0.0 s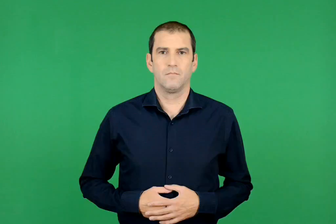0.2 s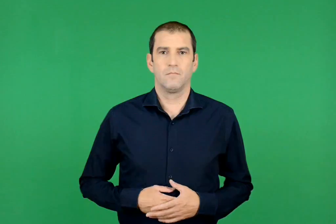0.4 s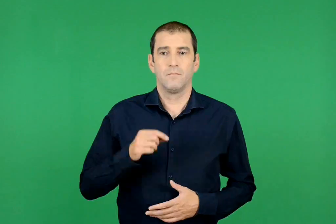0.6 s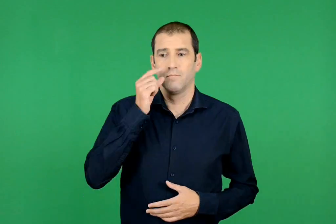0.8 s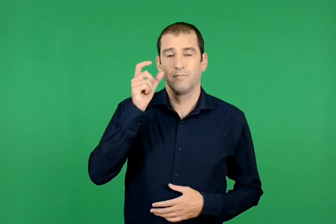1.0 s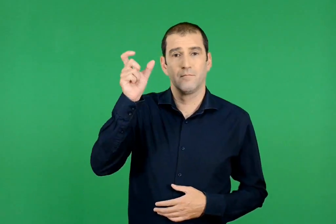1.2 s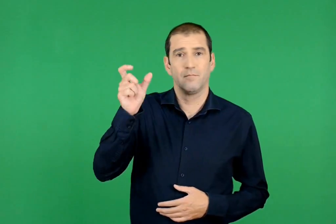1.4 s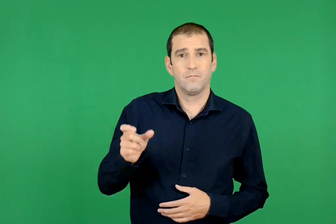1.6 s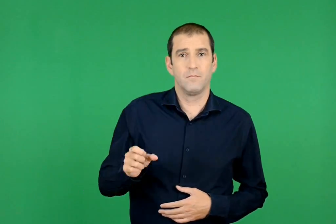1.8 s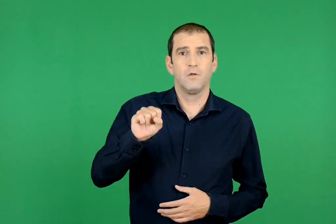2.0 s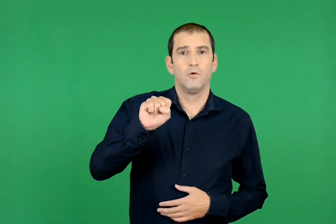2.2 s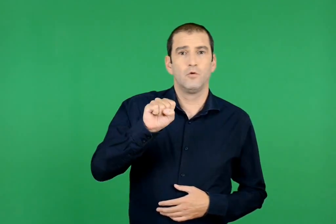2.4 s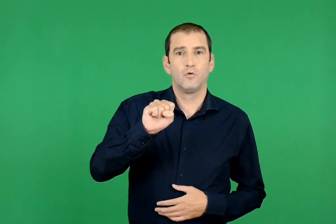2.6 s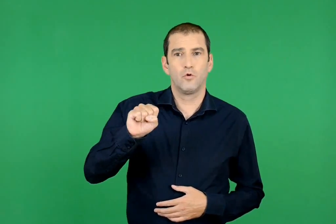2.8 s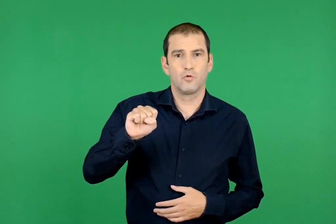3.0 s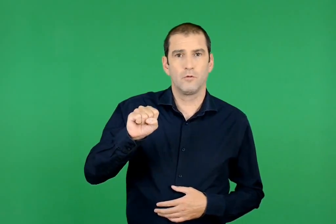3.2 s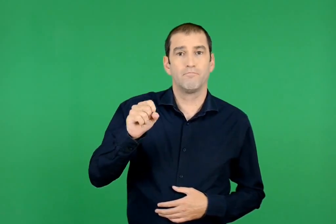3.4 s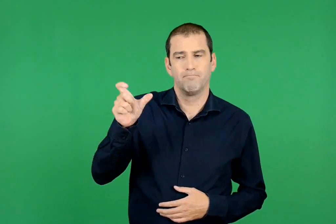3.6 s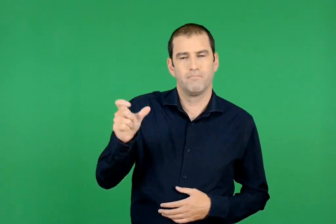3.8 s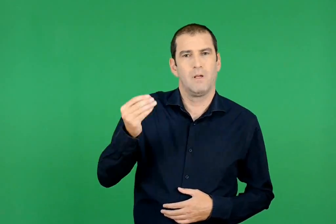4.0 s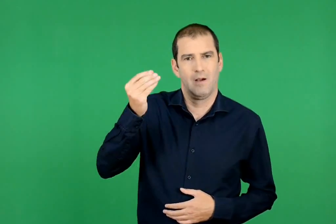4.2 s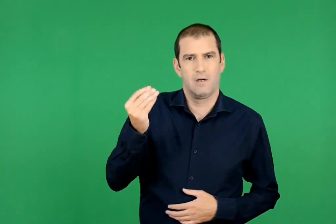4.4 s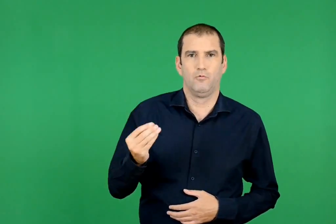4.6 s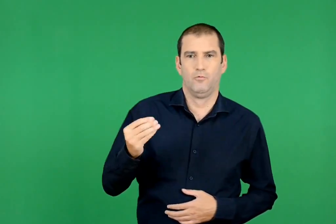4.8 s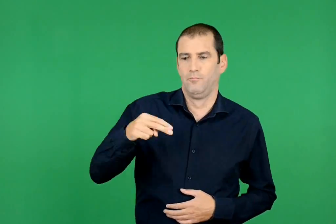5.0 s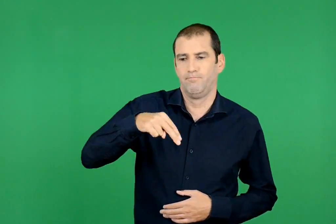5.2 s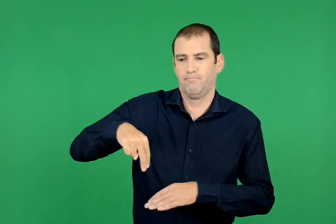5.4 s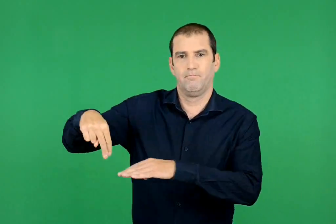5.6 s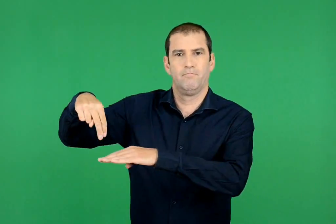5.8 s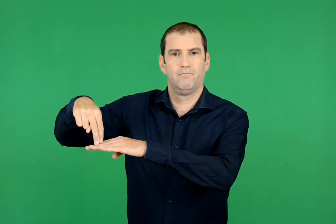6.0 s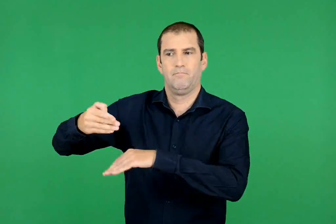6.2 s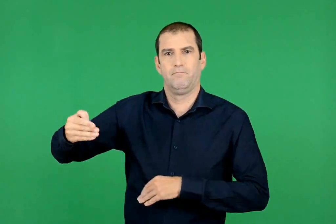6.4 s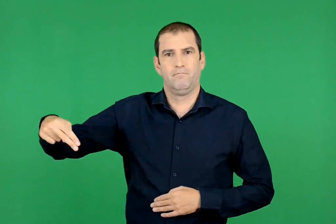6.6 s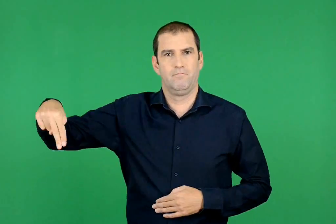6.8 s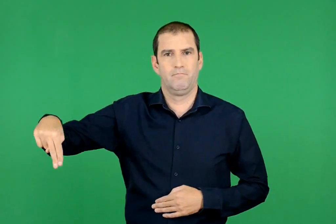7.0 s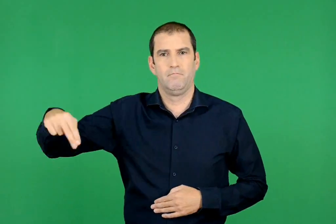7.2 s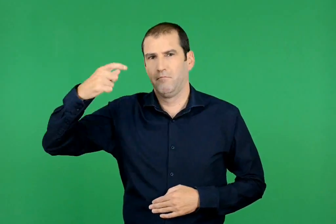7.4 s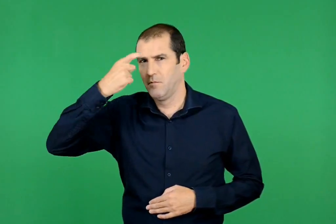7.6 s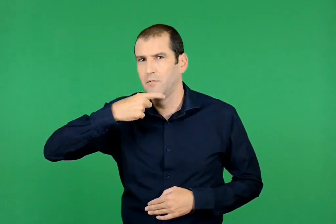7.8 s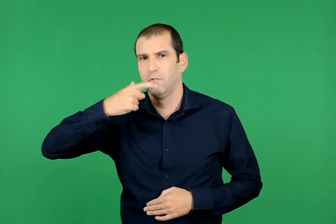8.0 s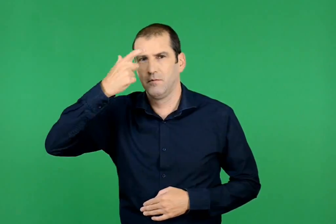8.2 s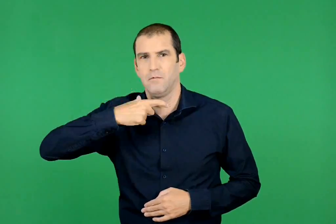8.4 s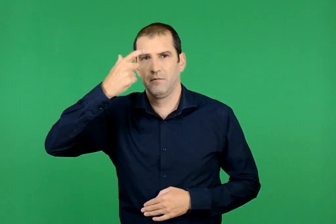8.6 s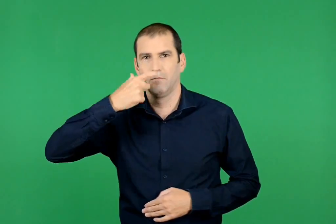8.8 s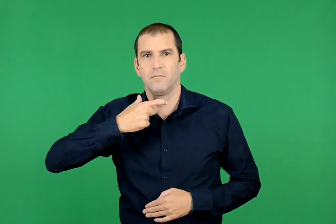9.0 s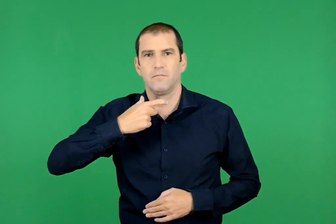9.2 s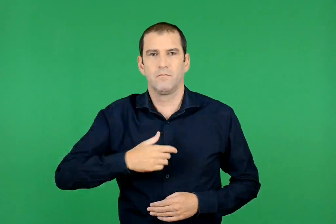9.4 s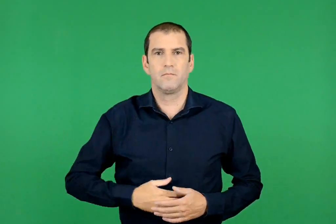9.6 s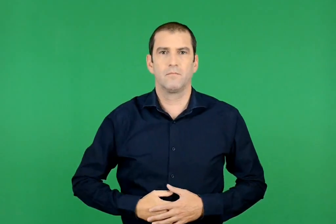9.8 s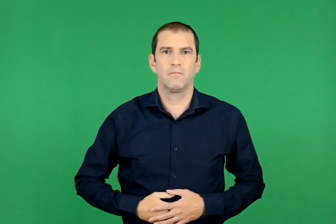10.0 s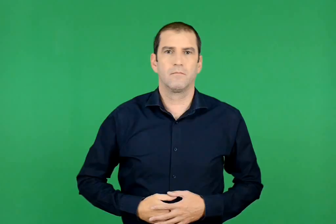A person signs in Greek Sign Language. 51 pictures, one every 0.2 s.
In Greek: στέκει ο σουλιώτης ο καλός παράμερα και κλαίει
